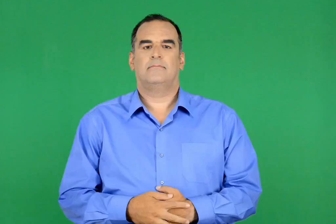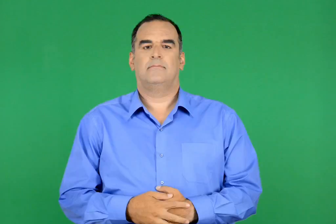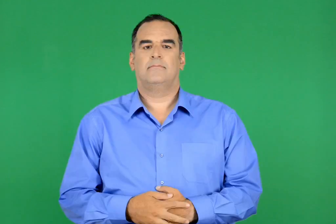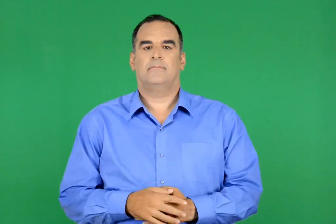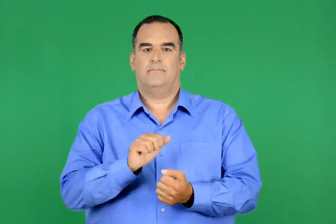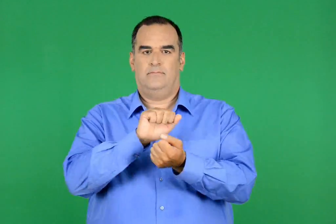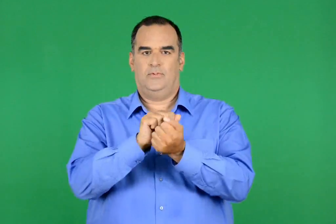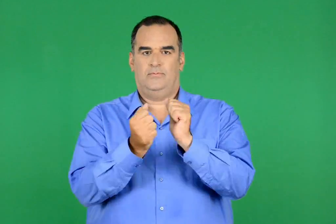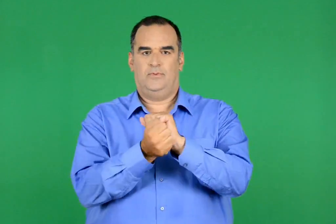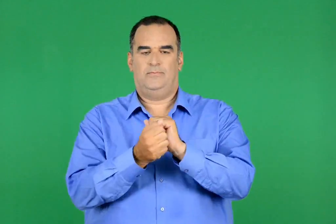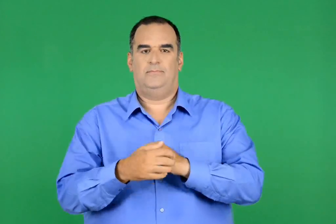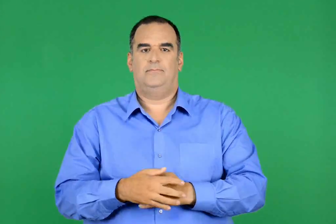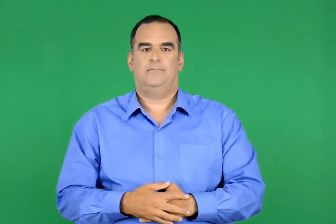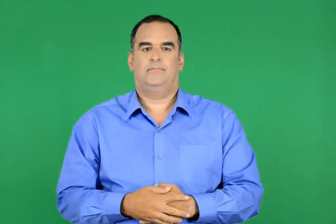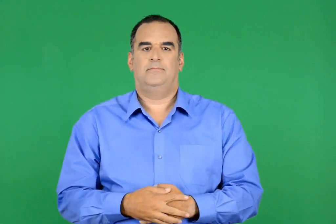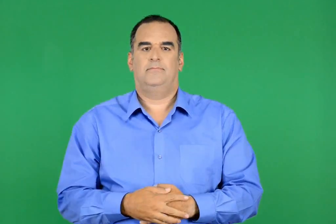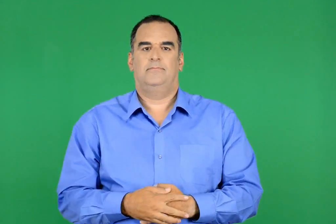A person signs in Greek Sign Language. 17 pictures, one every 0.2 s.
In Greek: το φιλί
